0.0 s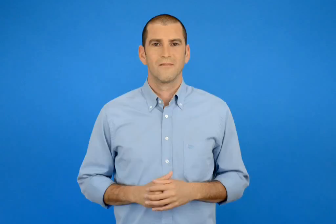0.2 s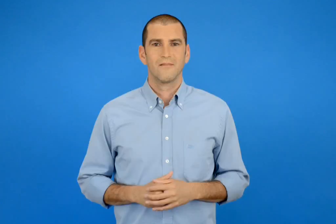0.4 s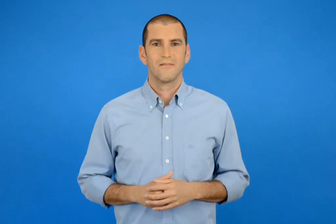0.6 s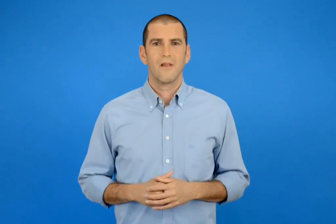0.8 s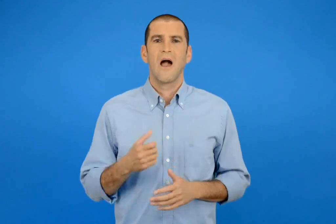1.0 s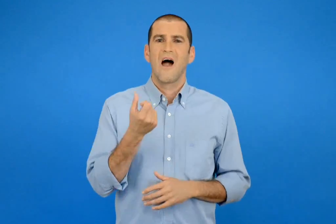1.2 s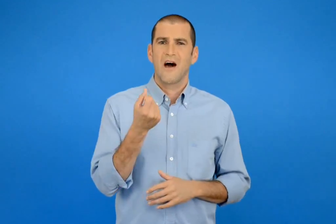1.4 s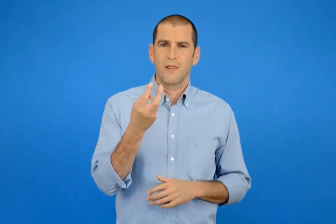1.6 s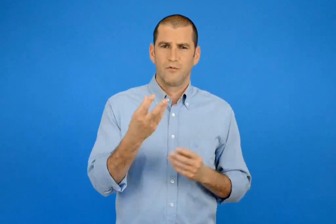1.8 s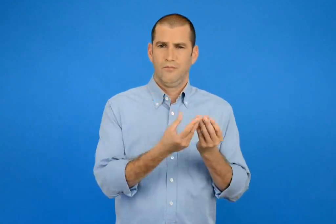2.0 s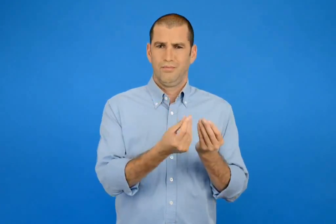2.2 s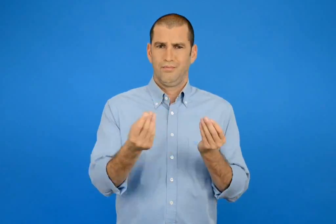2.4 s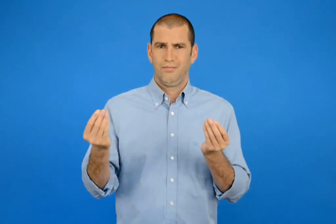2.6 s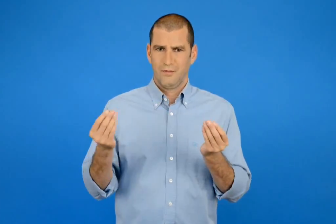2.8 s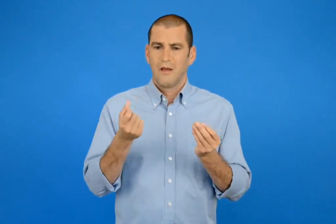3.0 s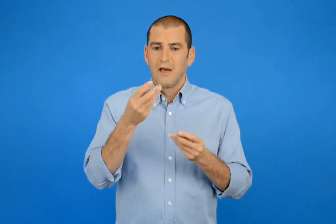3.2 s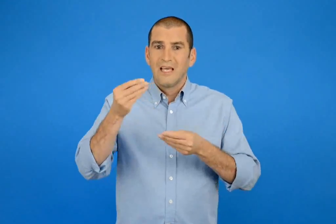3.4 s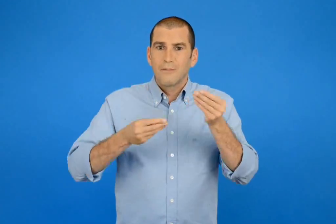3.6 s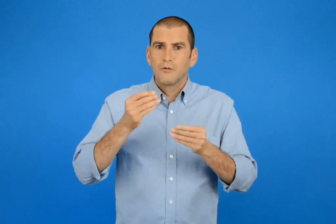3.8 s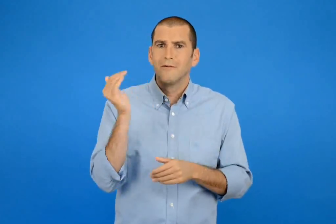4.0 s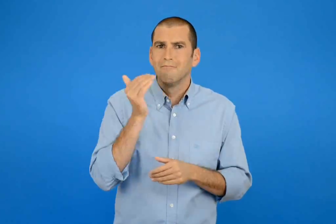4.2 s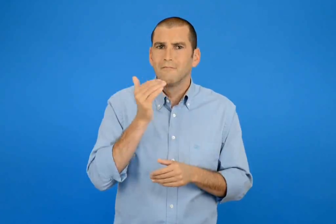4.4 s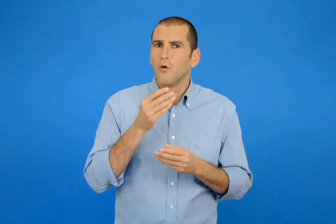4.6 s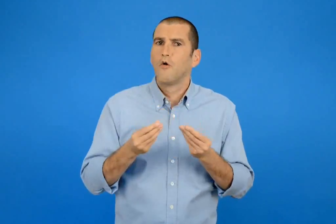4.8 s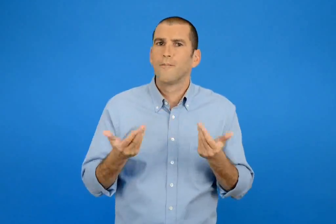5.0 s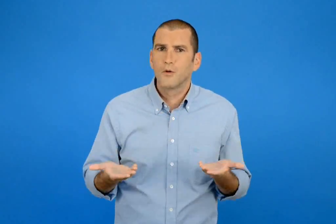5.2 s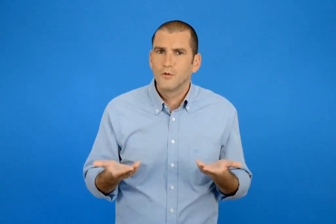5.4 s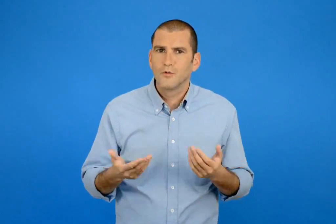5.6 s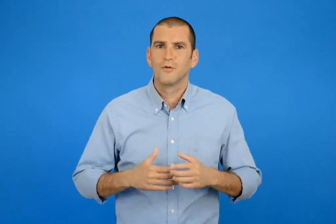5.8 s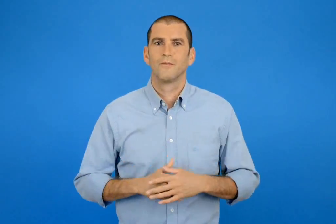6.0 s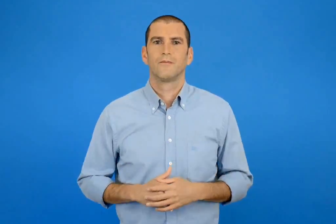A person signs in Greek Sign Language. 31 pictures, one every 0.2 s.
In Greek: πως υπολογίζουμε γρηγορά πολλούς αριθμούς ;
